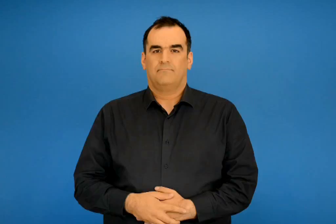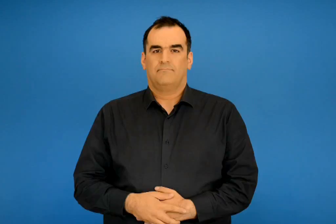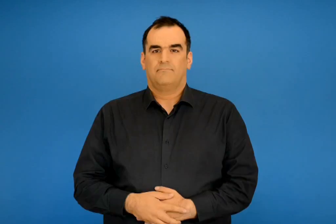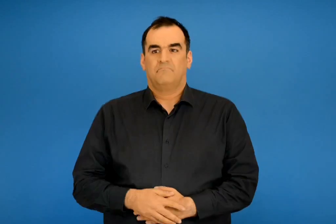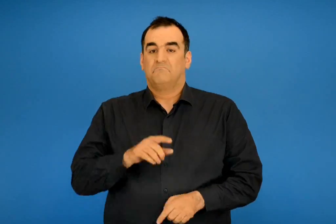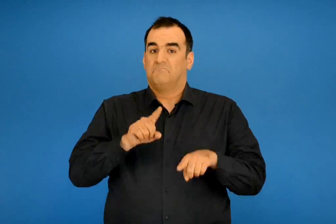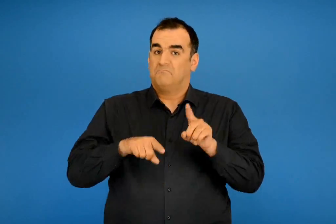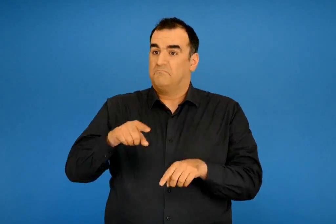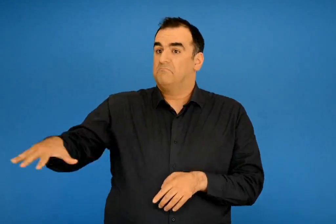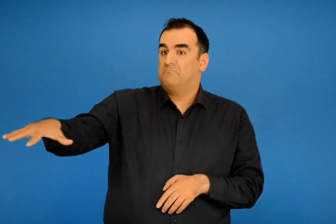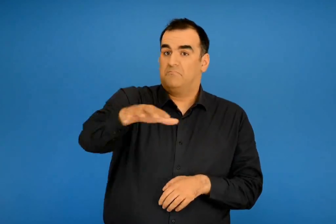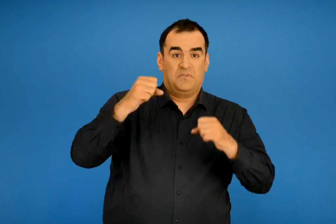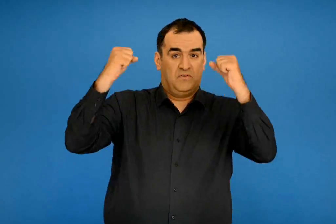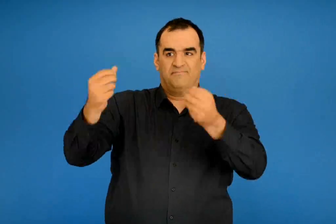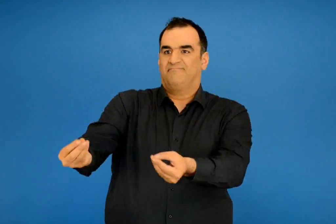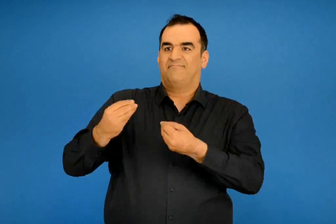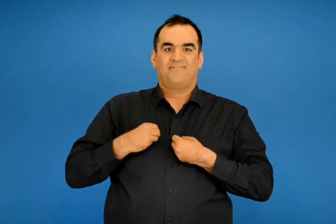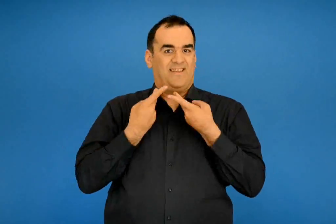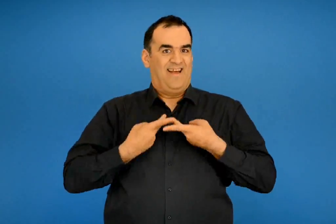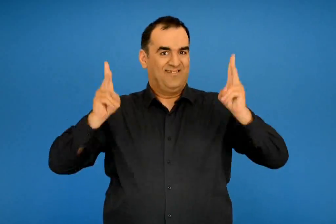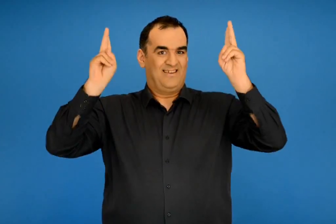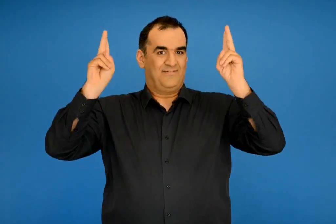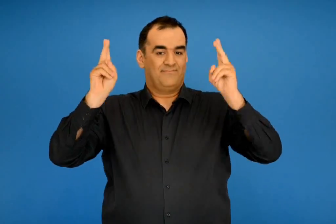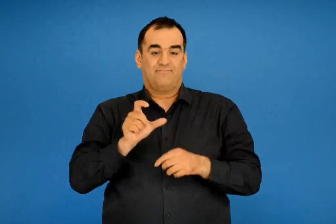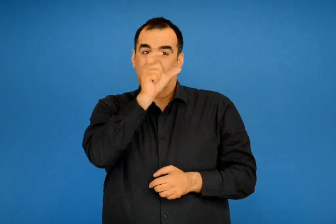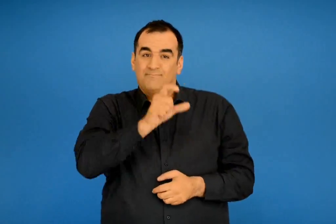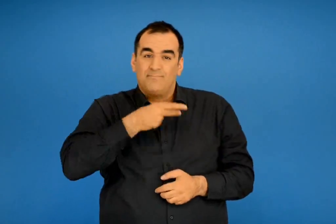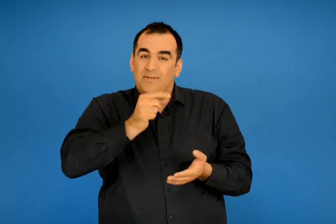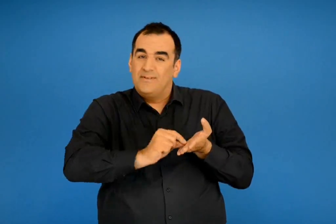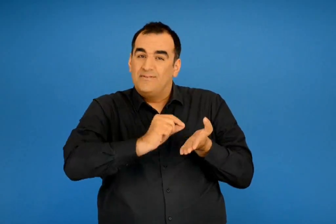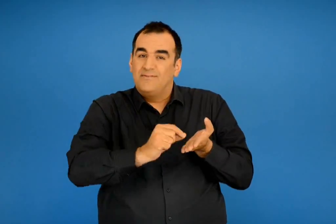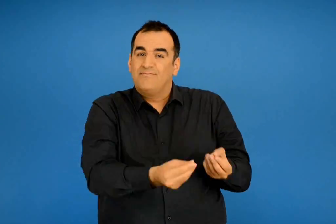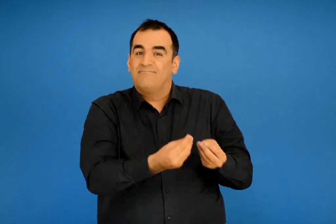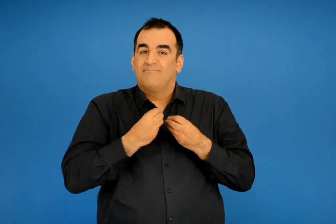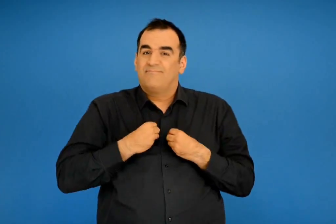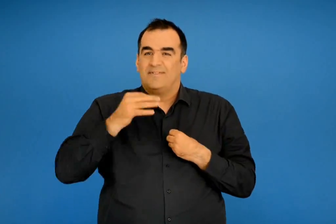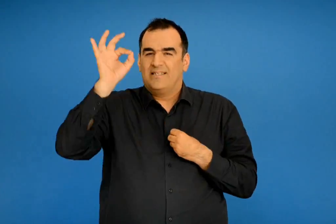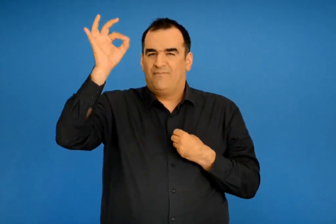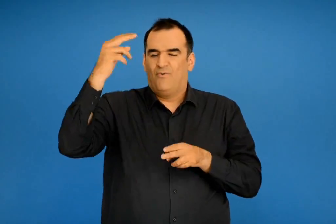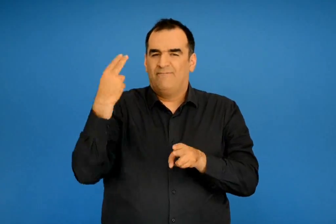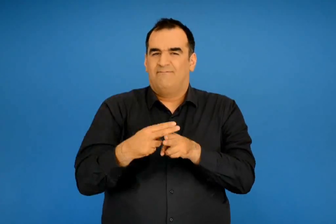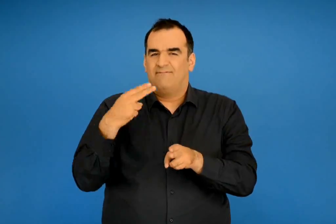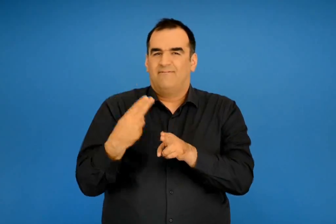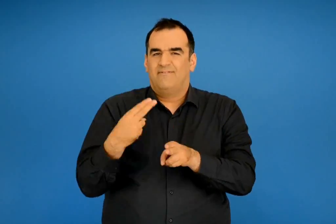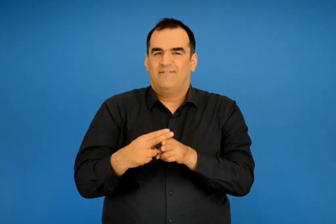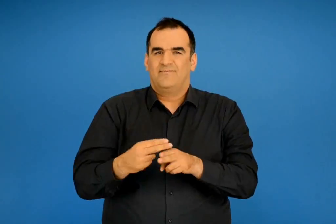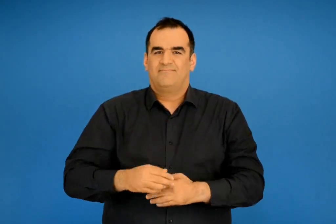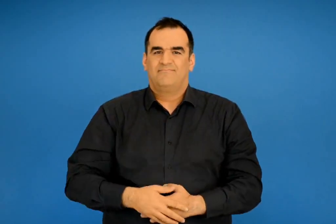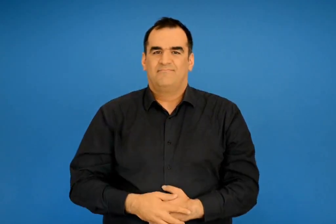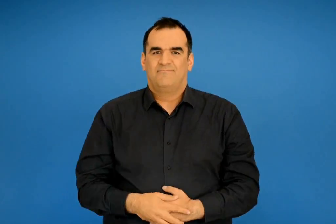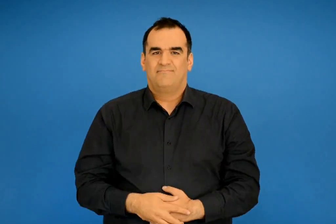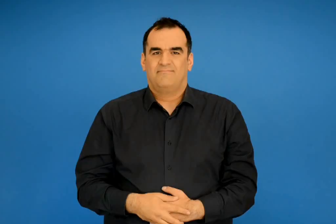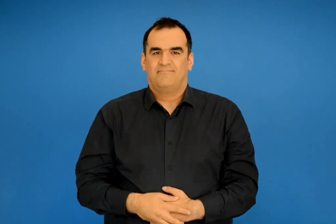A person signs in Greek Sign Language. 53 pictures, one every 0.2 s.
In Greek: μπορεί οι άλλοι ήρωες να μας χάρισαν τη λευτεριά όμως ο ποιητής μας έδωσε ένα σύμβολο
